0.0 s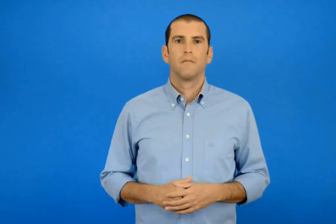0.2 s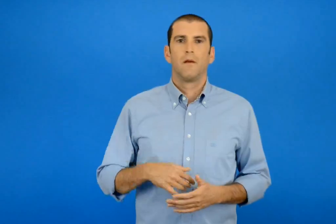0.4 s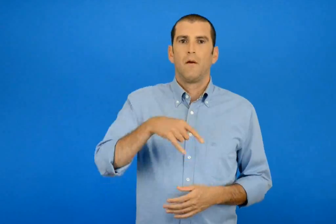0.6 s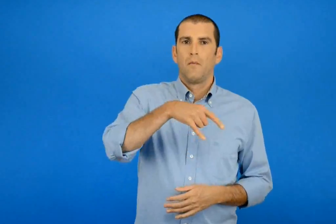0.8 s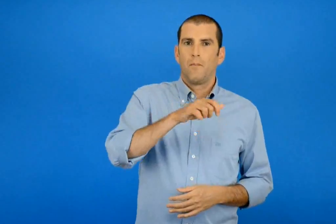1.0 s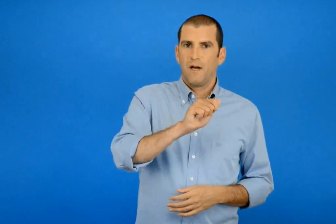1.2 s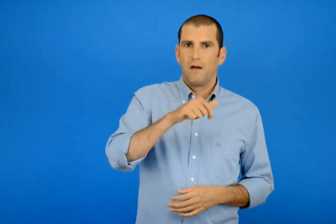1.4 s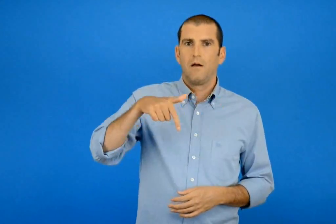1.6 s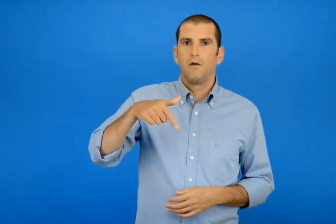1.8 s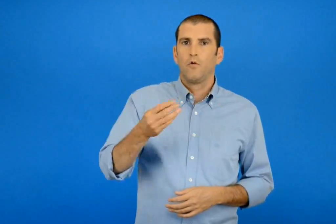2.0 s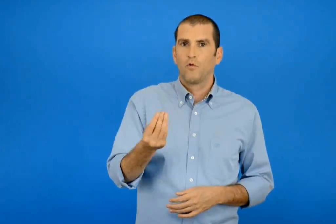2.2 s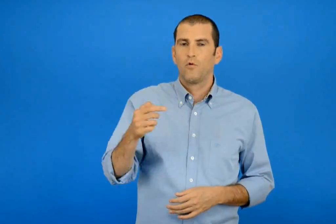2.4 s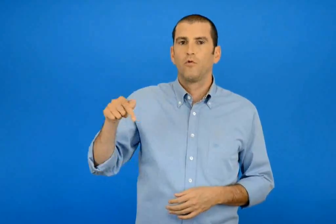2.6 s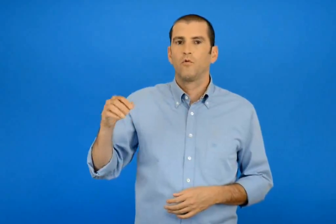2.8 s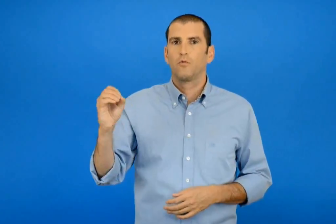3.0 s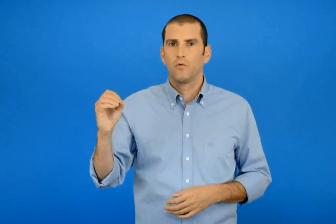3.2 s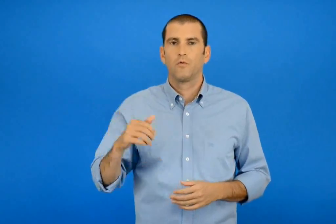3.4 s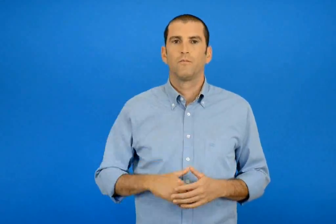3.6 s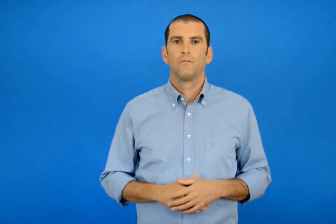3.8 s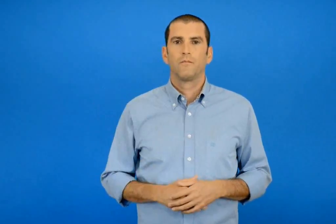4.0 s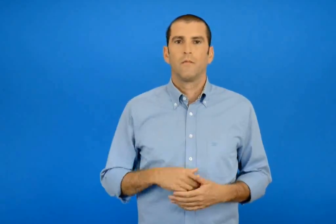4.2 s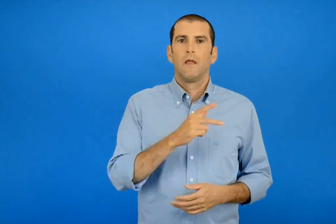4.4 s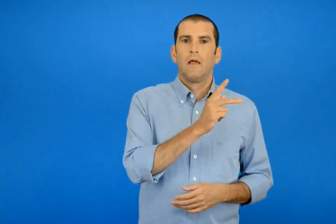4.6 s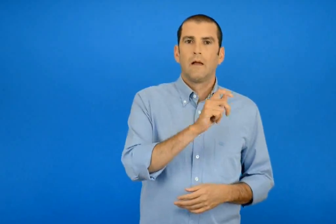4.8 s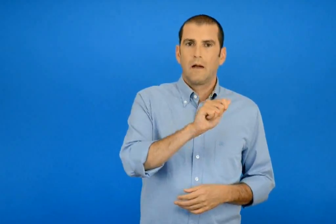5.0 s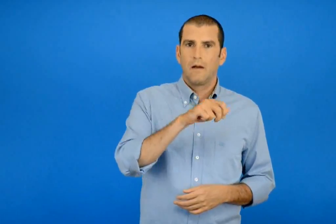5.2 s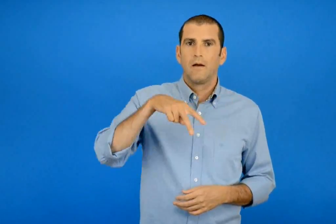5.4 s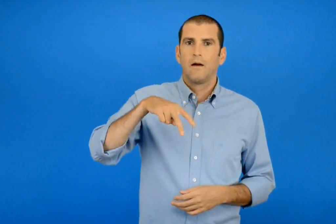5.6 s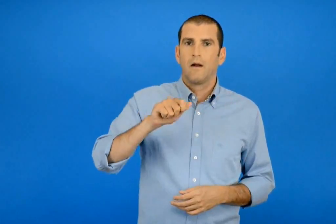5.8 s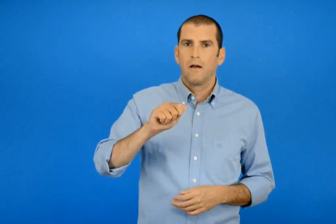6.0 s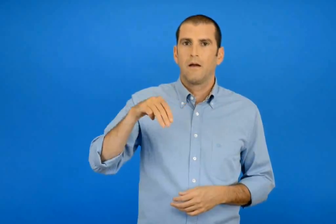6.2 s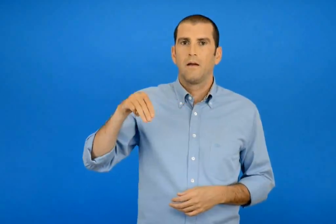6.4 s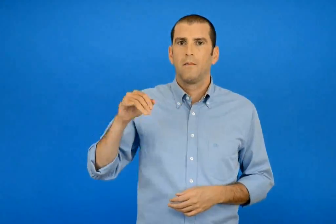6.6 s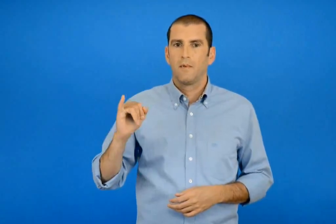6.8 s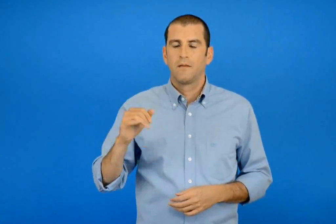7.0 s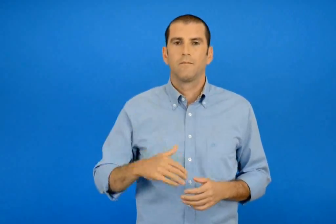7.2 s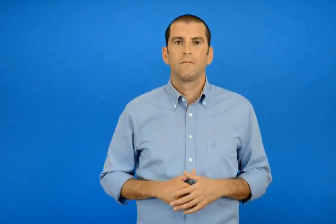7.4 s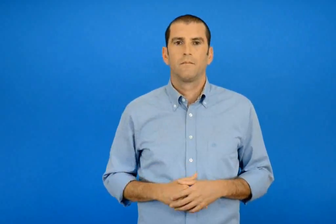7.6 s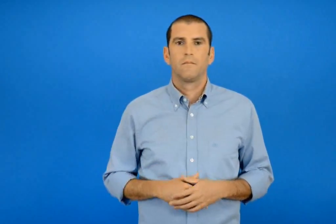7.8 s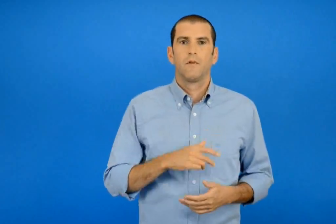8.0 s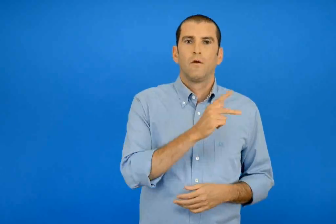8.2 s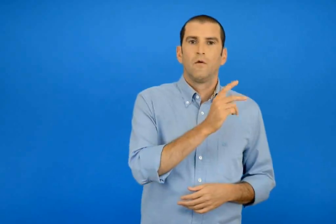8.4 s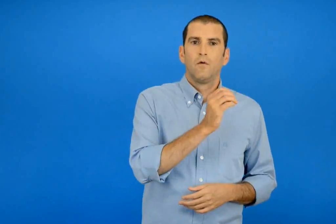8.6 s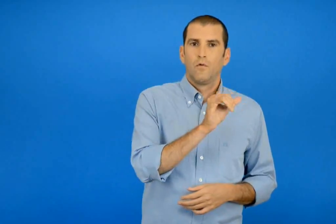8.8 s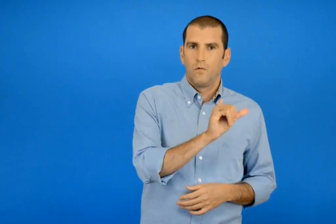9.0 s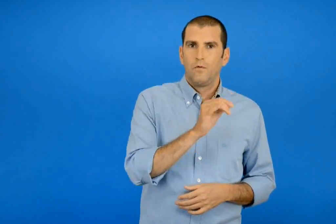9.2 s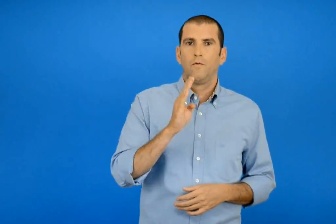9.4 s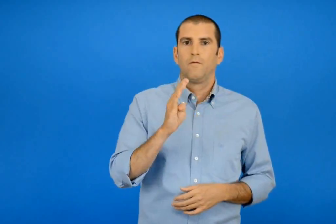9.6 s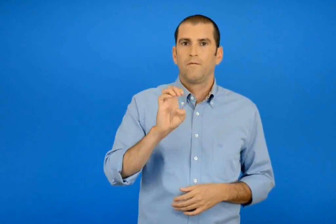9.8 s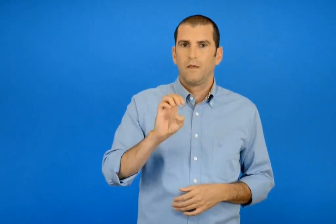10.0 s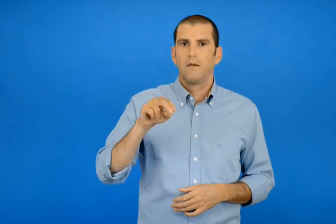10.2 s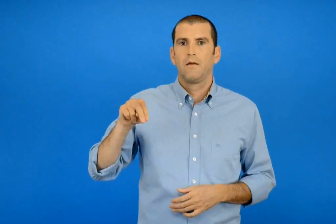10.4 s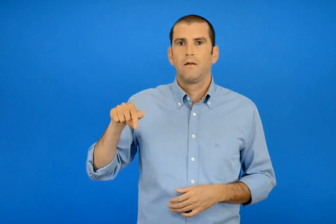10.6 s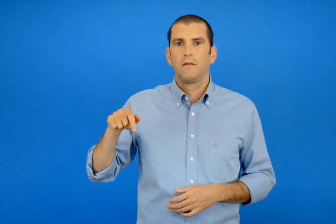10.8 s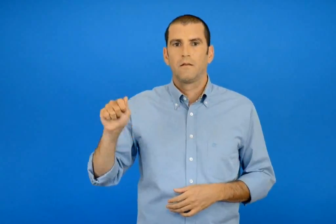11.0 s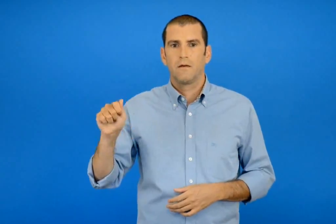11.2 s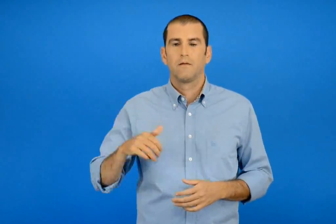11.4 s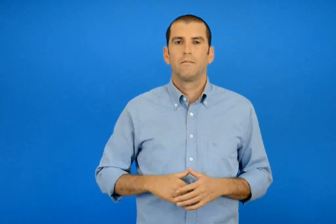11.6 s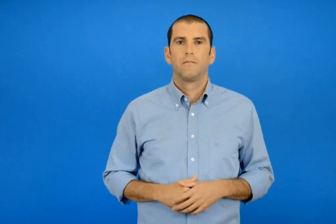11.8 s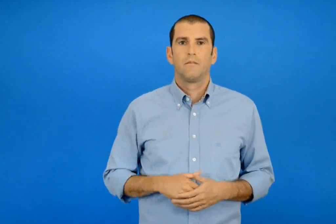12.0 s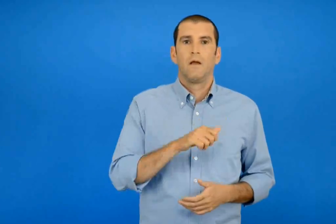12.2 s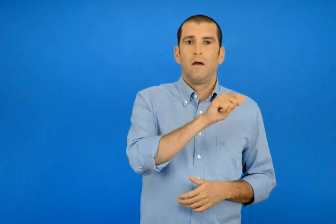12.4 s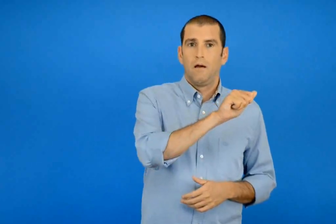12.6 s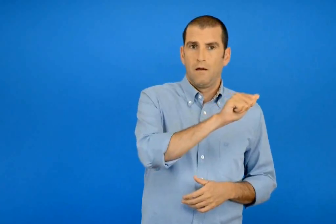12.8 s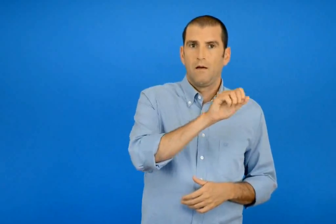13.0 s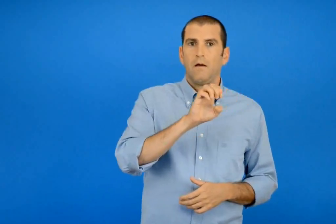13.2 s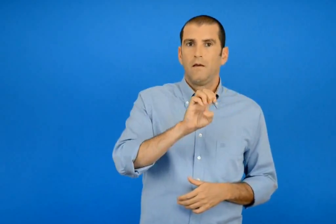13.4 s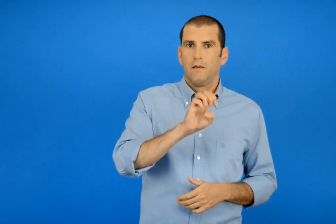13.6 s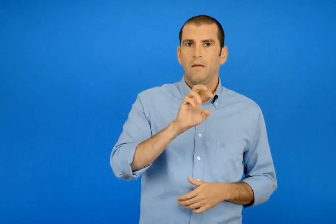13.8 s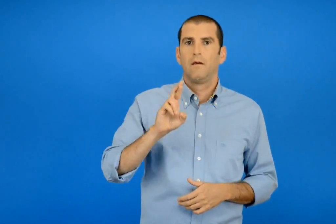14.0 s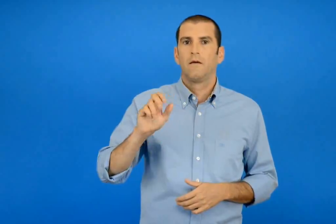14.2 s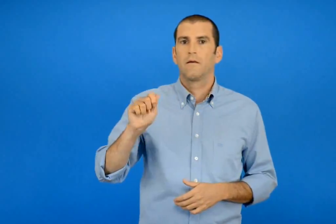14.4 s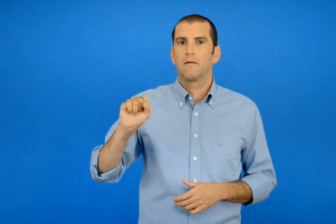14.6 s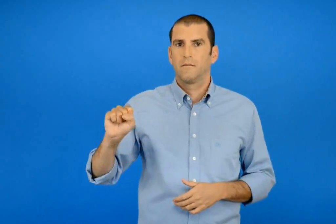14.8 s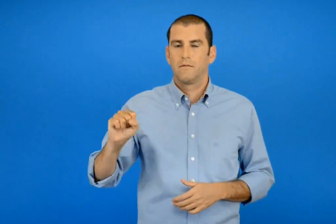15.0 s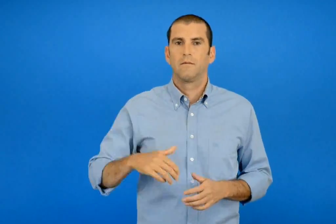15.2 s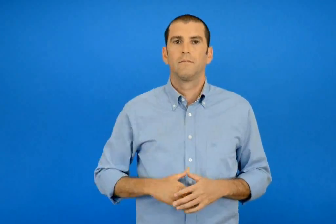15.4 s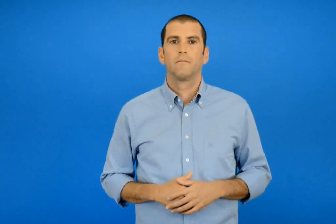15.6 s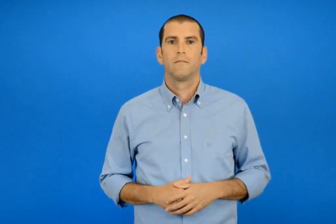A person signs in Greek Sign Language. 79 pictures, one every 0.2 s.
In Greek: παγωτό καλάμι κουβέντα αέρας
